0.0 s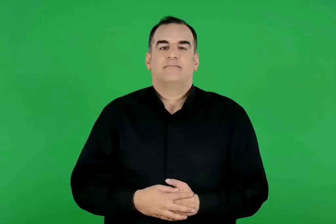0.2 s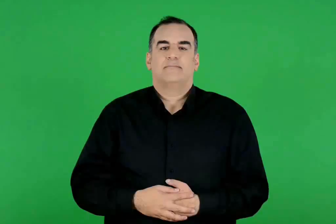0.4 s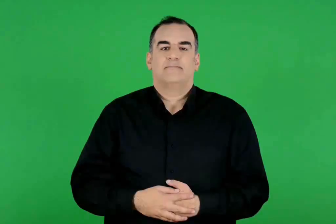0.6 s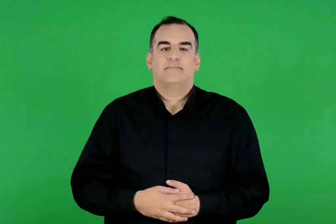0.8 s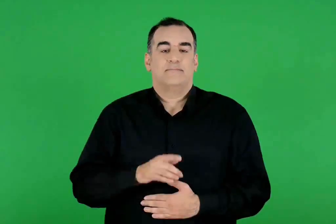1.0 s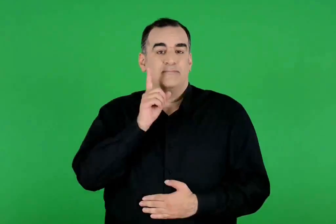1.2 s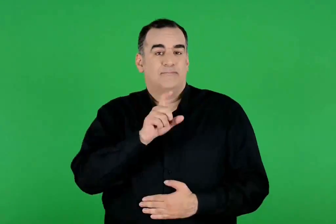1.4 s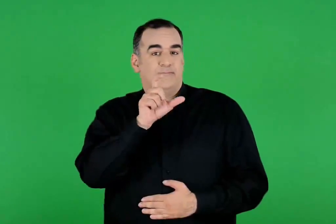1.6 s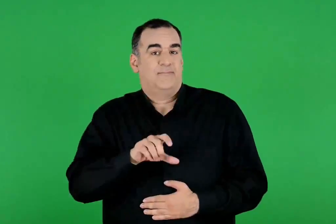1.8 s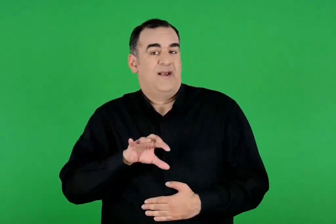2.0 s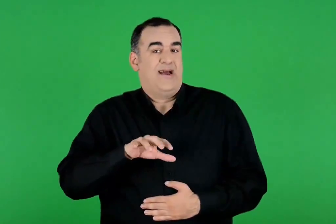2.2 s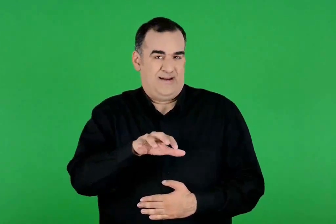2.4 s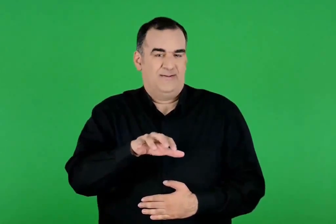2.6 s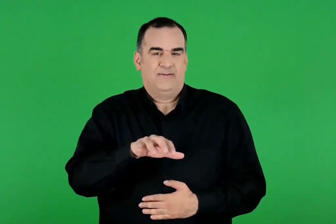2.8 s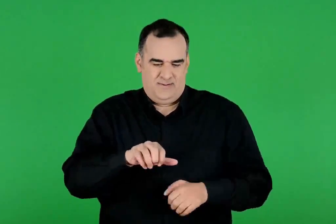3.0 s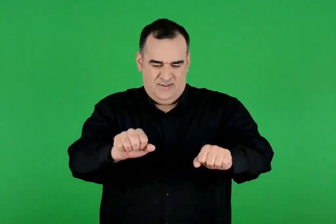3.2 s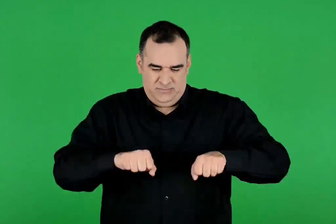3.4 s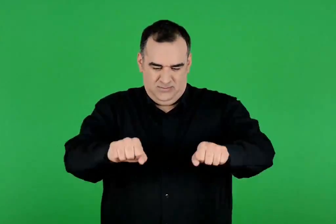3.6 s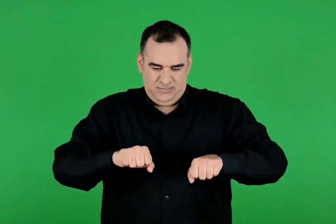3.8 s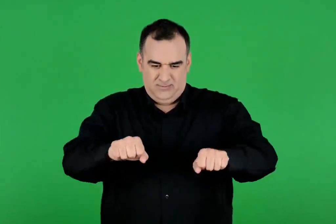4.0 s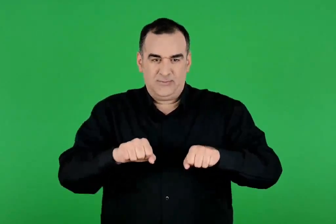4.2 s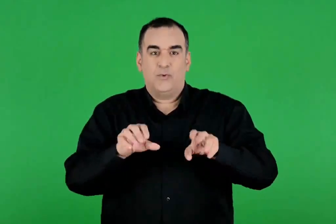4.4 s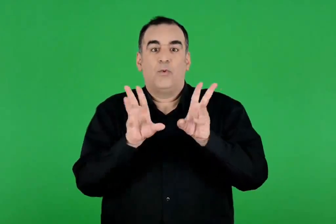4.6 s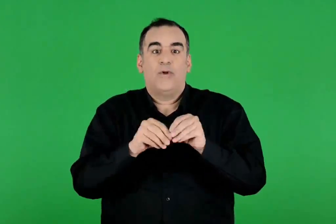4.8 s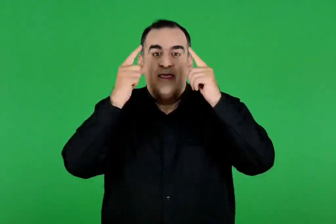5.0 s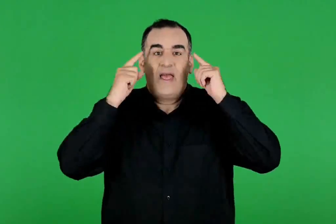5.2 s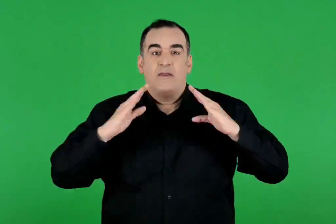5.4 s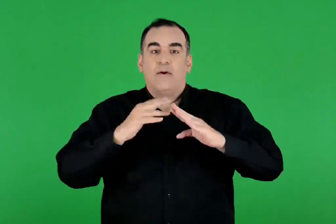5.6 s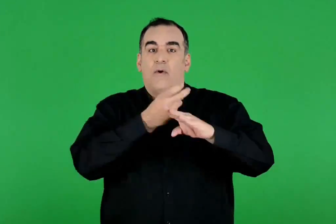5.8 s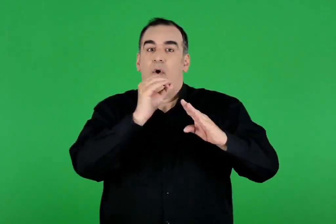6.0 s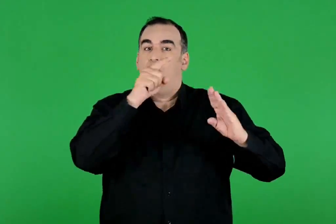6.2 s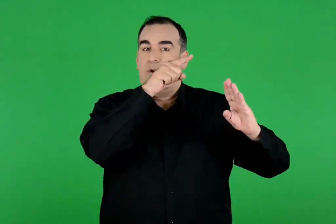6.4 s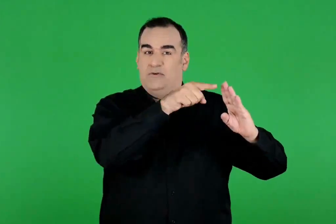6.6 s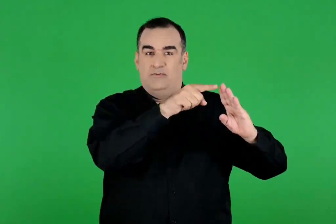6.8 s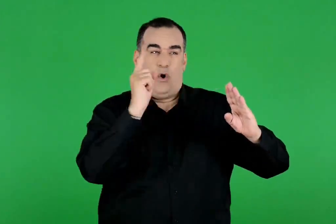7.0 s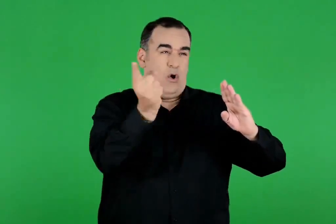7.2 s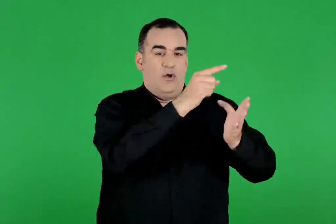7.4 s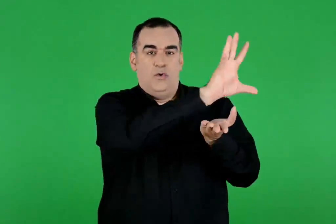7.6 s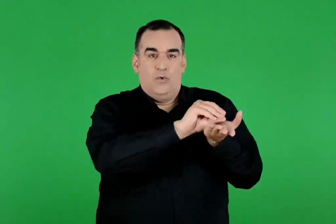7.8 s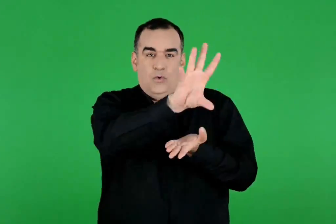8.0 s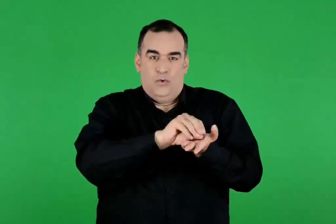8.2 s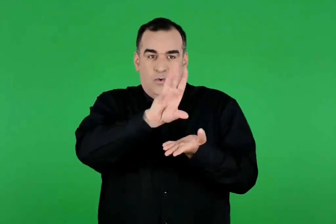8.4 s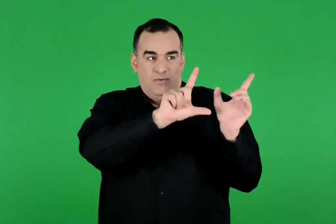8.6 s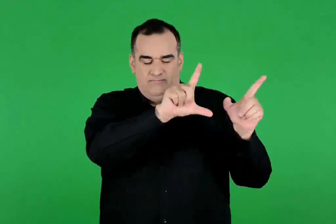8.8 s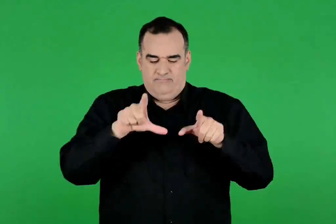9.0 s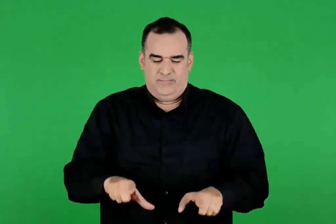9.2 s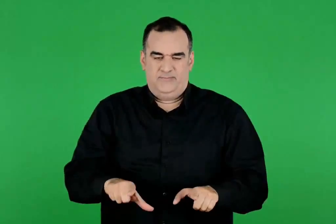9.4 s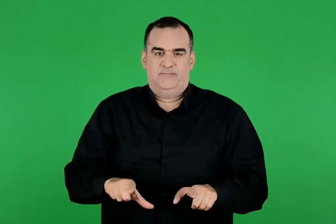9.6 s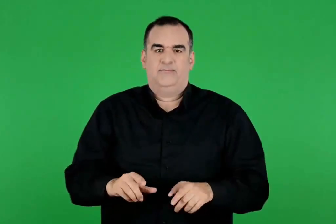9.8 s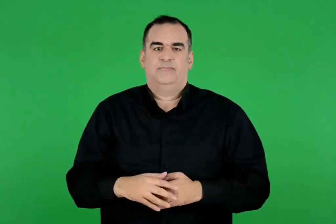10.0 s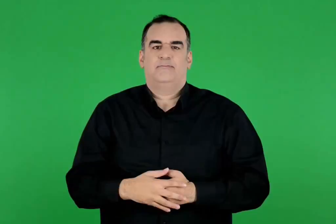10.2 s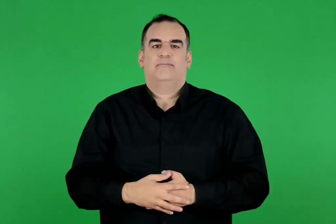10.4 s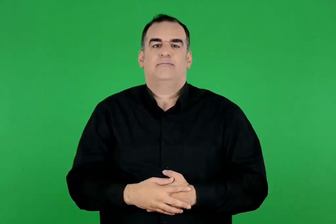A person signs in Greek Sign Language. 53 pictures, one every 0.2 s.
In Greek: ύφαινε κι η αράχνη κι έφτιαχνε τα καμώματα του δία κι όλων των θεών του ολύμπου
